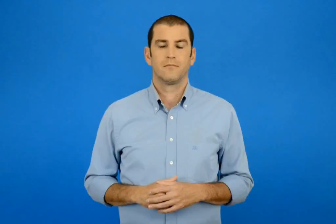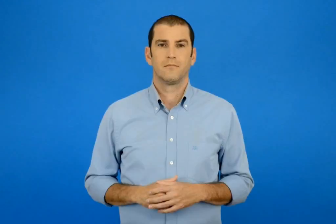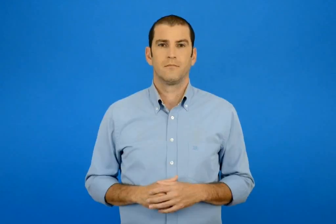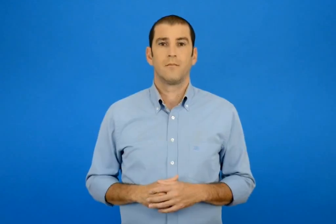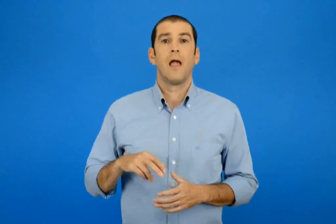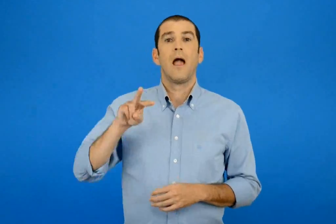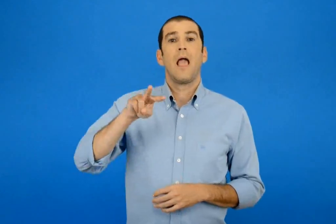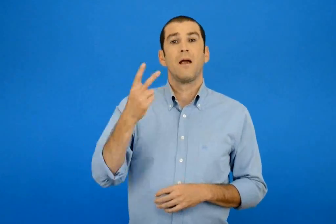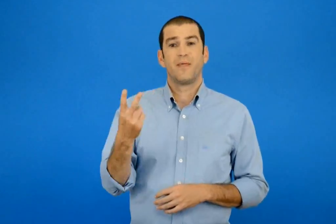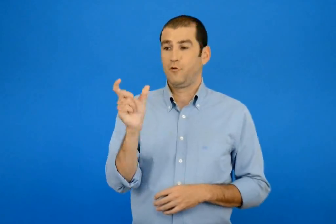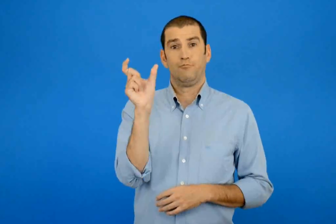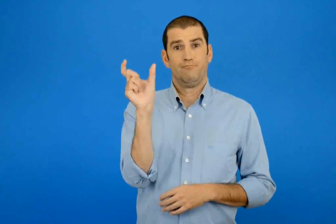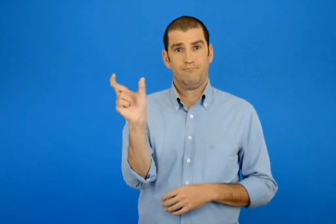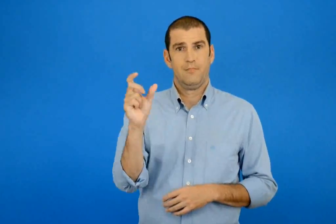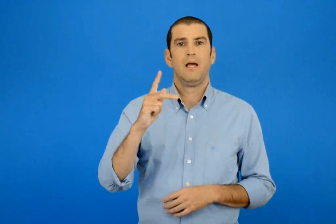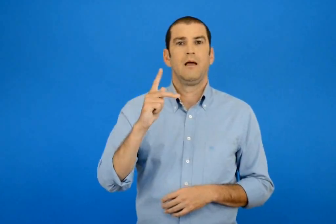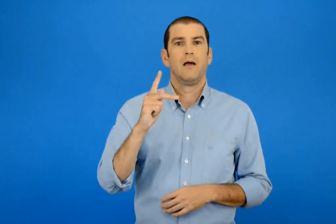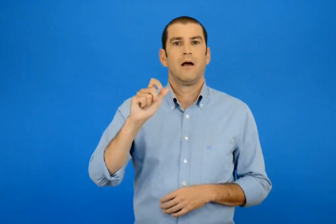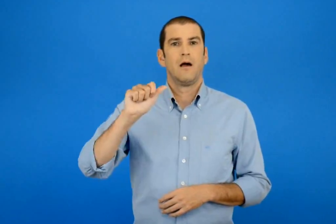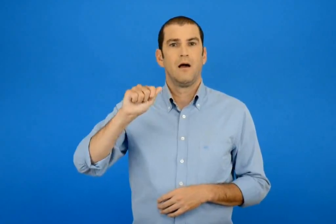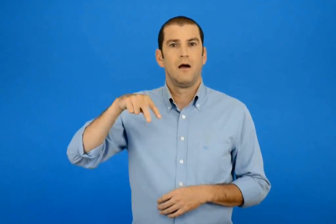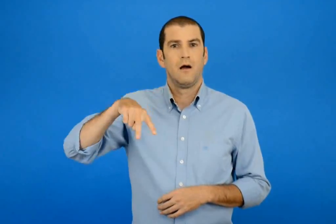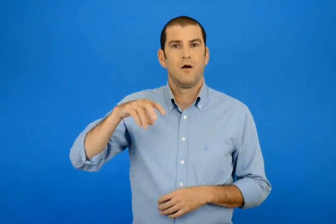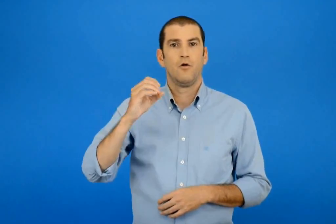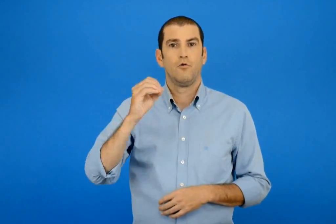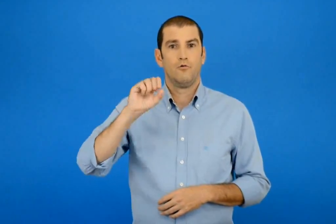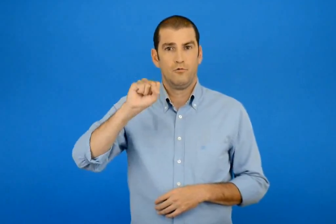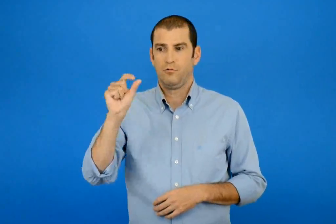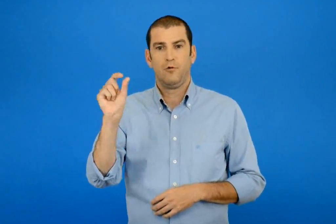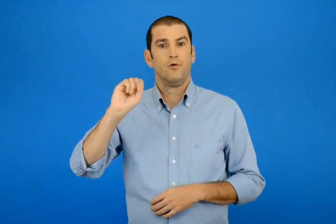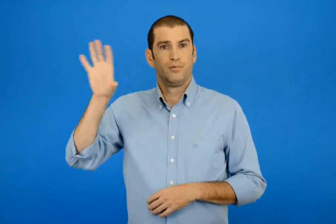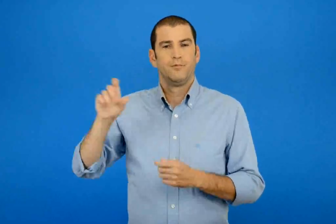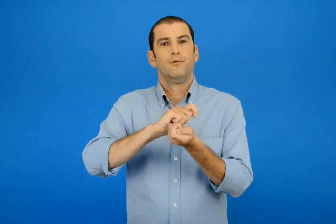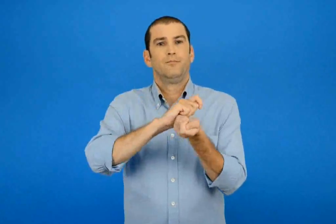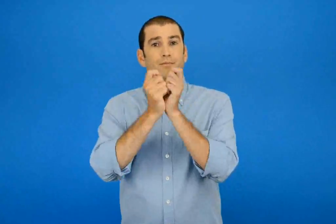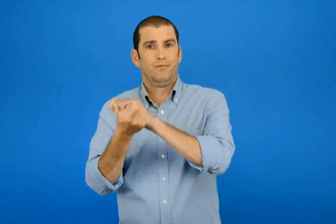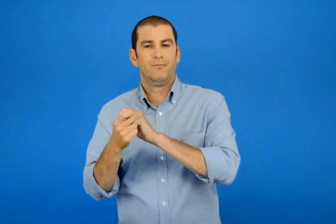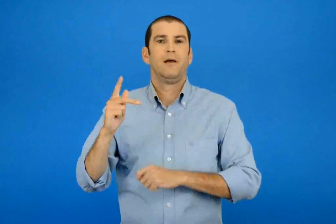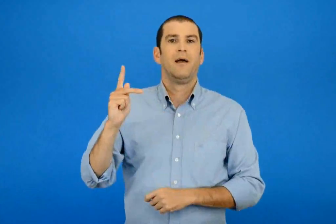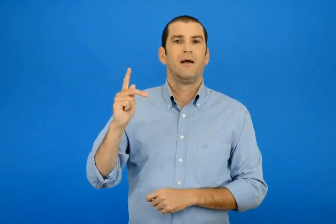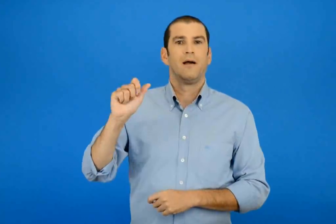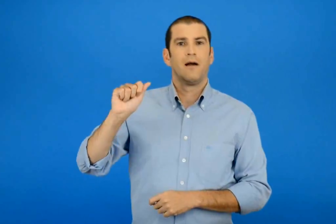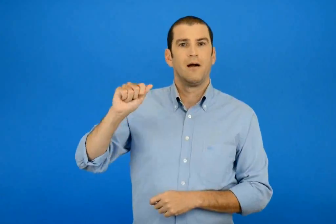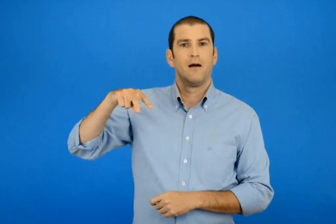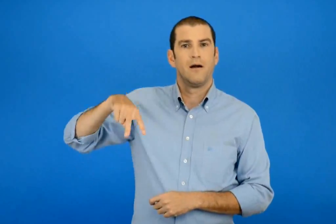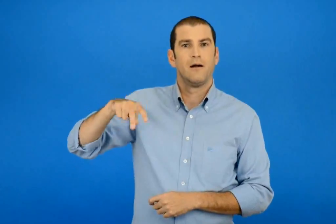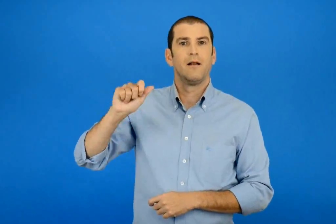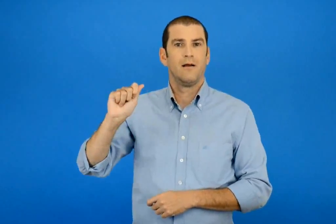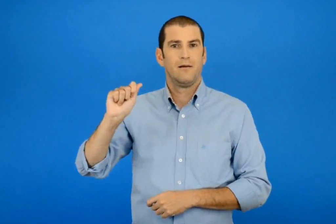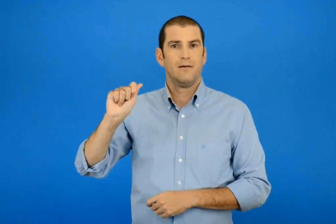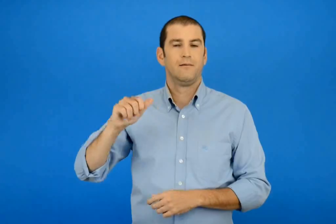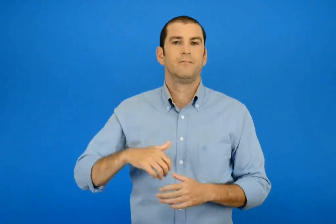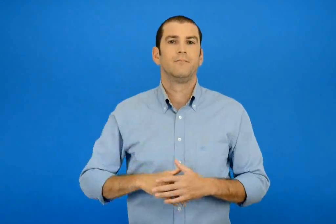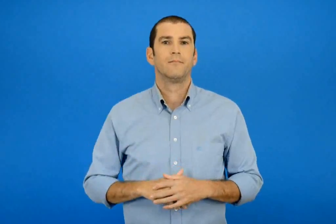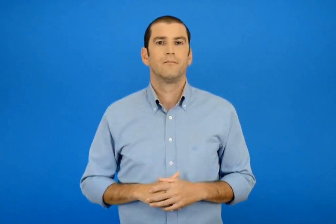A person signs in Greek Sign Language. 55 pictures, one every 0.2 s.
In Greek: το επίθετο κάλος γίνεται το επίρρημα καλά
